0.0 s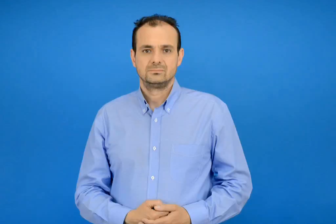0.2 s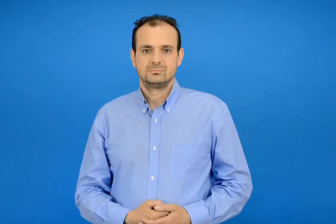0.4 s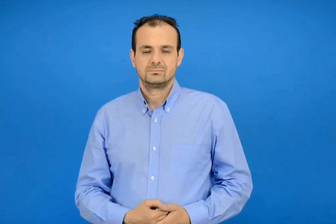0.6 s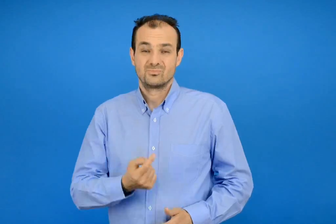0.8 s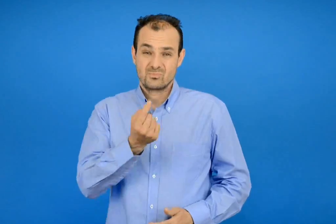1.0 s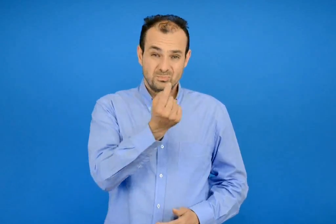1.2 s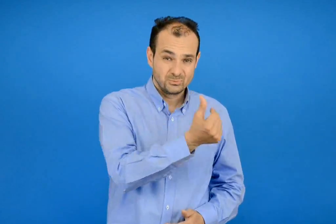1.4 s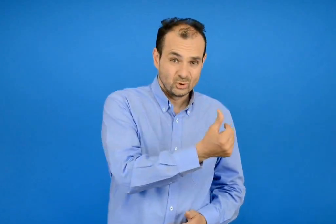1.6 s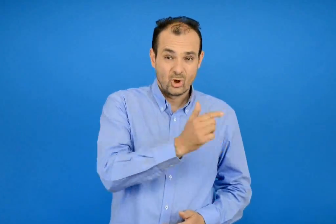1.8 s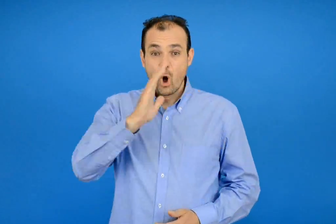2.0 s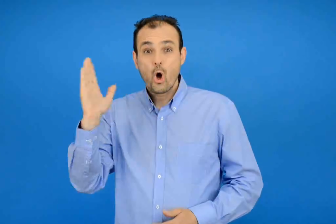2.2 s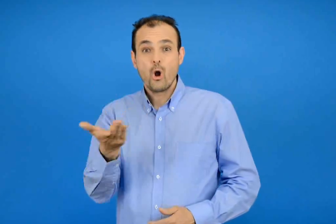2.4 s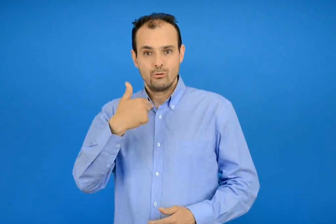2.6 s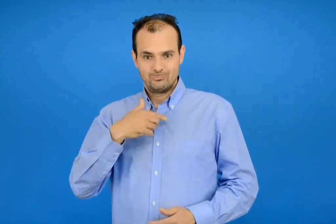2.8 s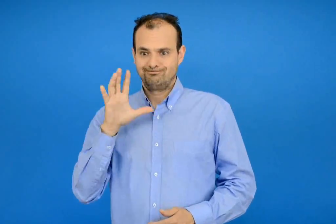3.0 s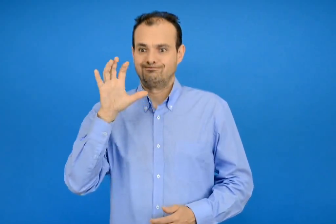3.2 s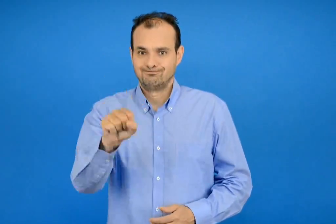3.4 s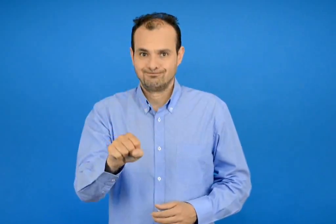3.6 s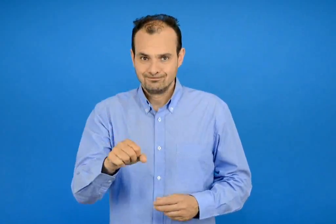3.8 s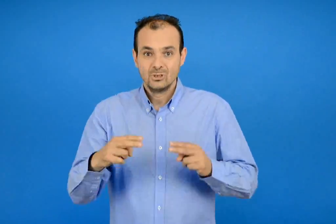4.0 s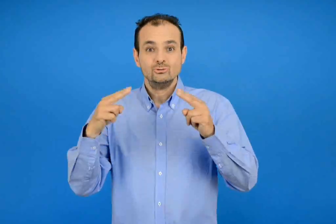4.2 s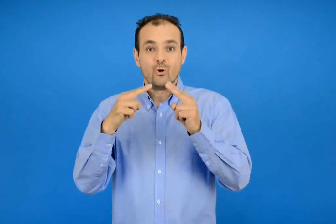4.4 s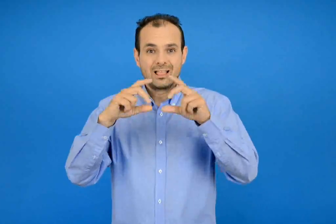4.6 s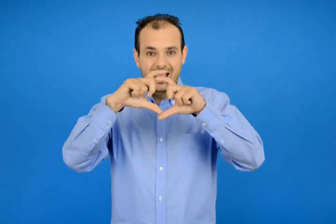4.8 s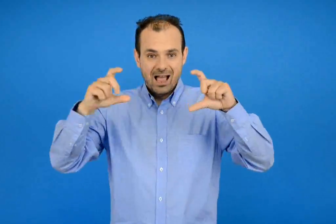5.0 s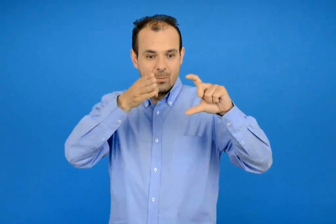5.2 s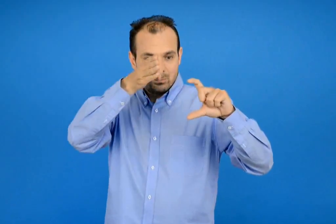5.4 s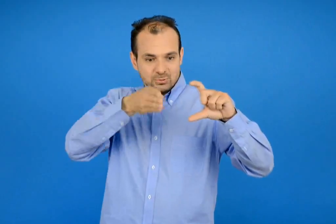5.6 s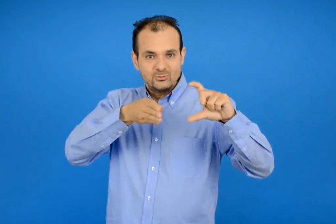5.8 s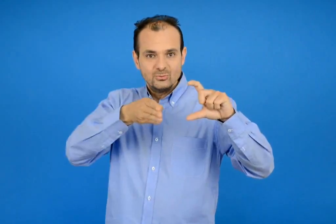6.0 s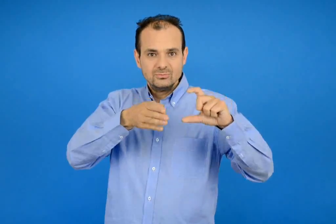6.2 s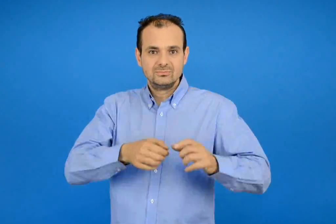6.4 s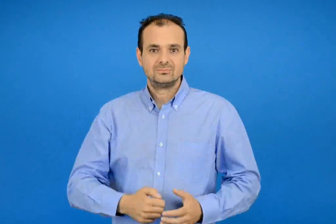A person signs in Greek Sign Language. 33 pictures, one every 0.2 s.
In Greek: βρίσκω το μισό και το ολόκληρο η μισή σοκολάτα
